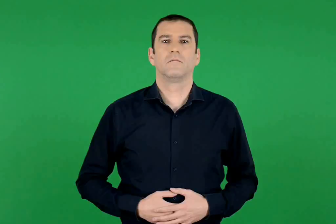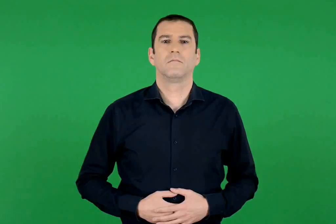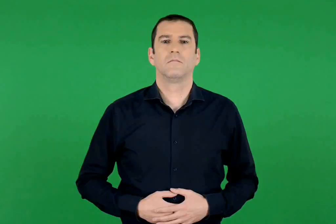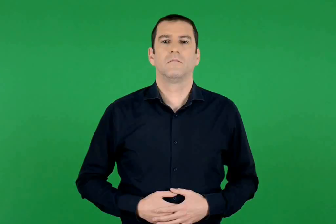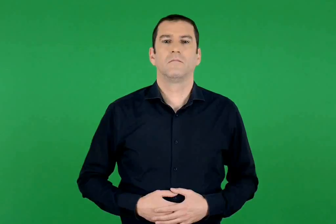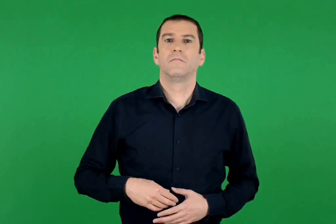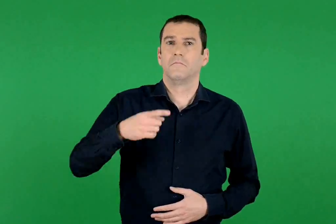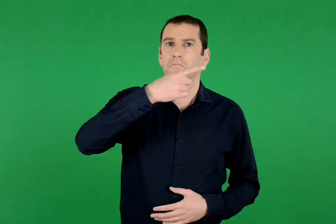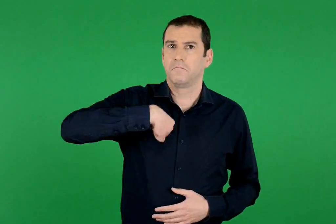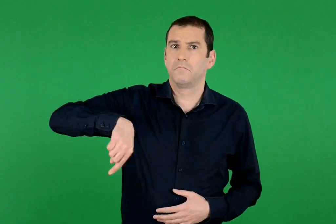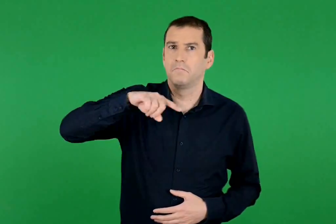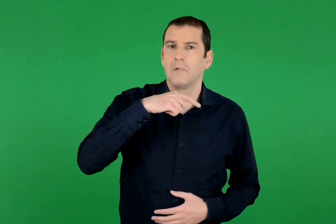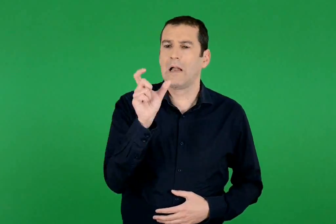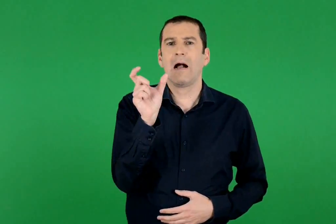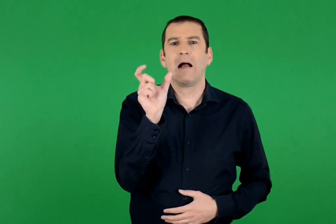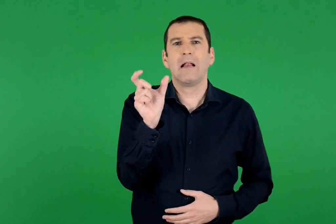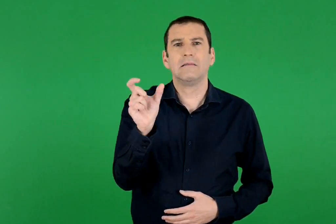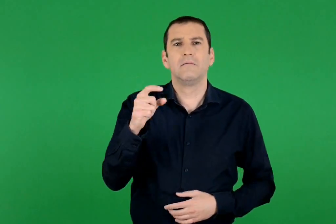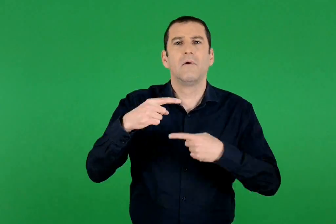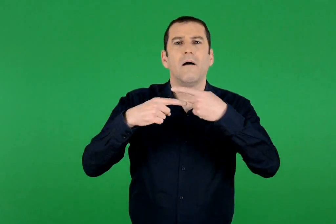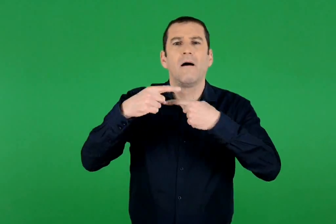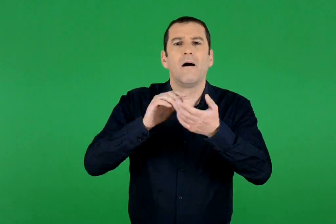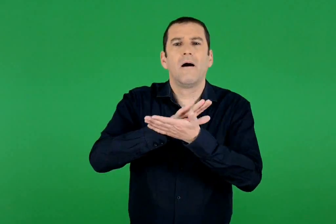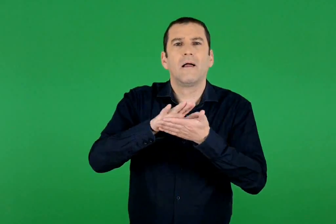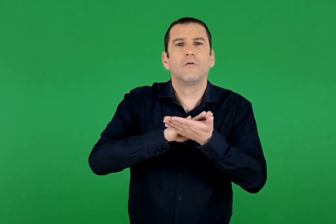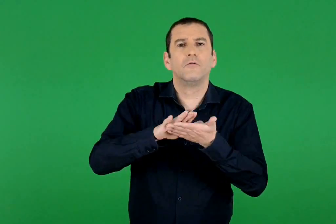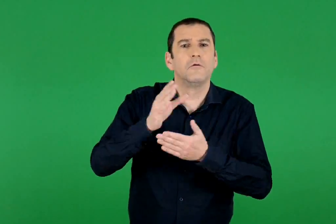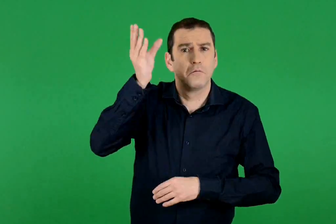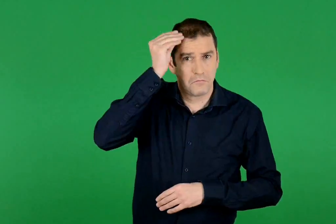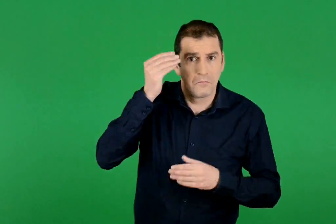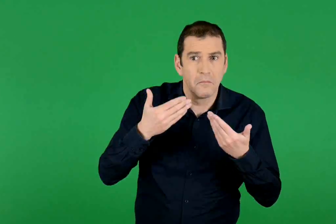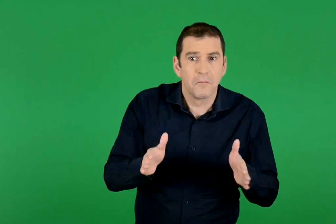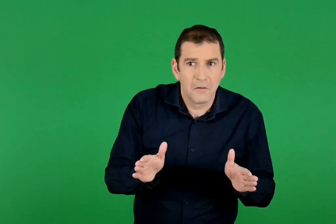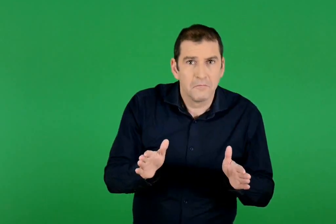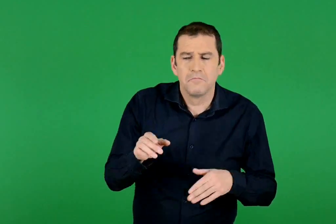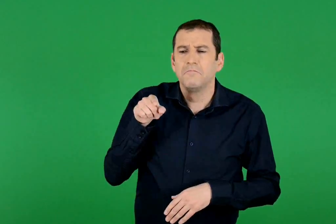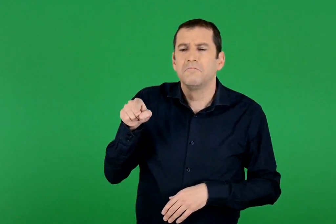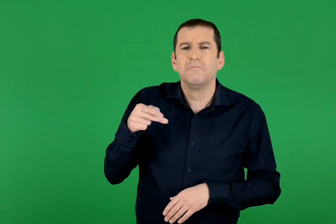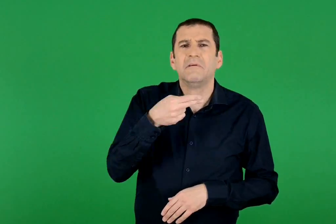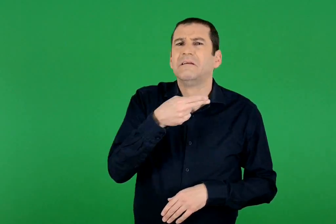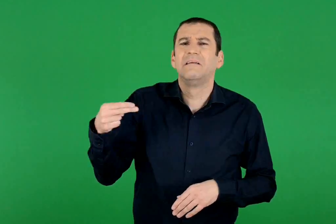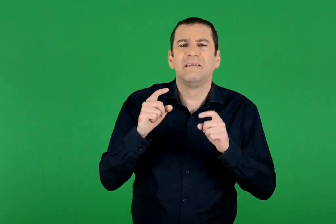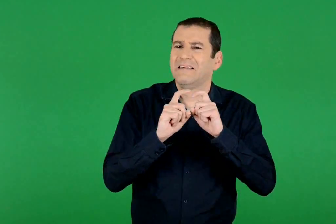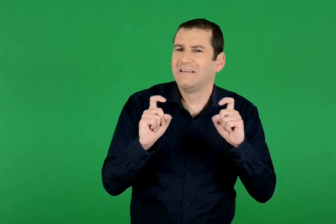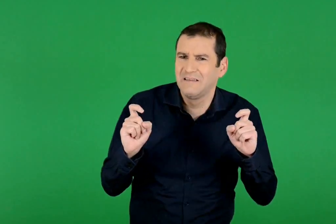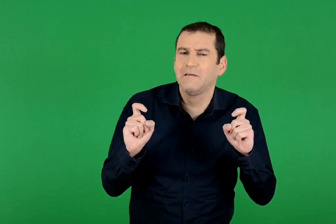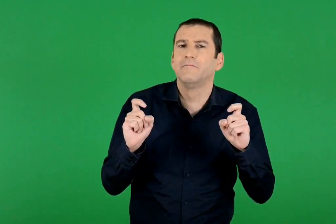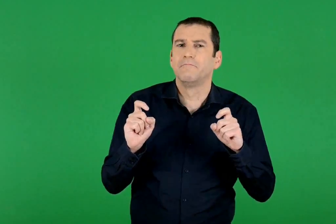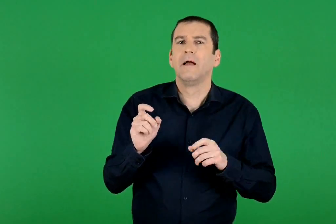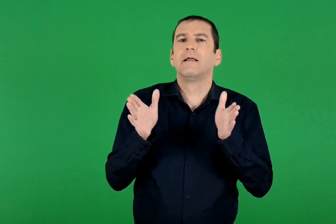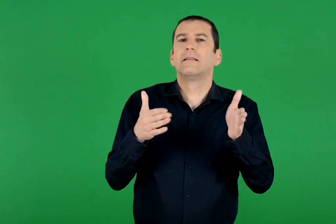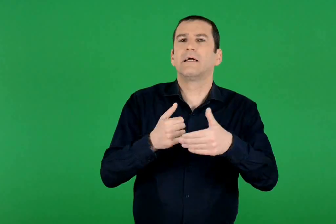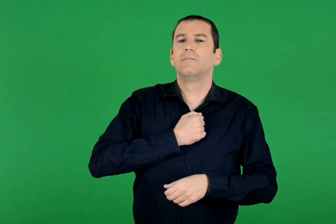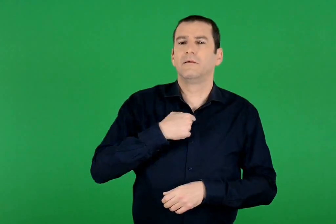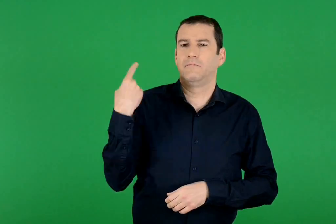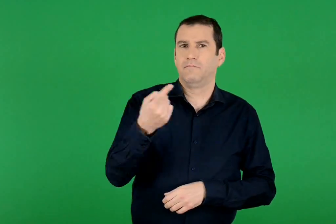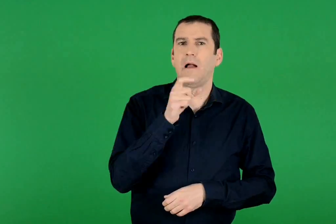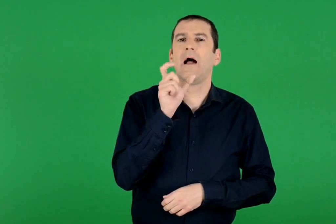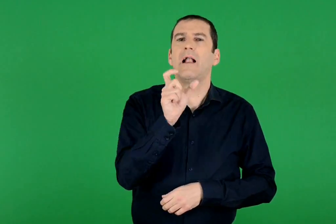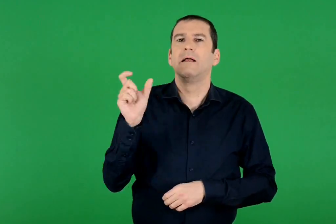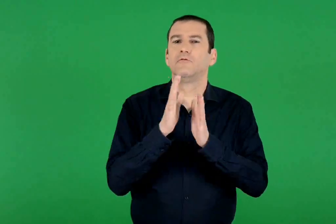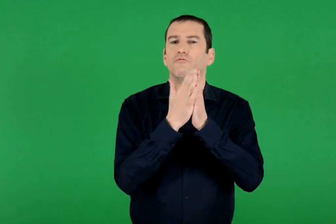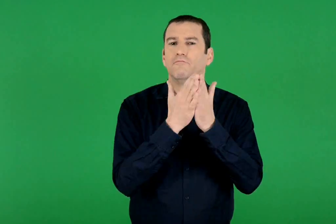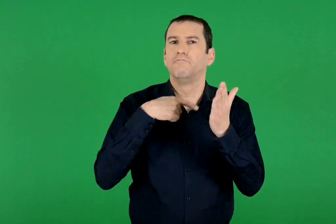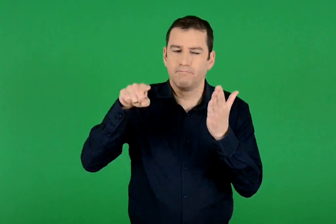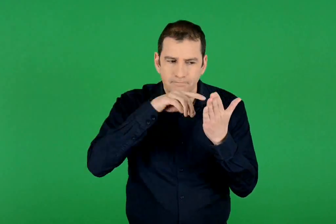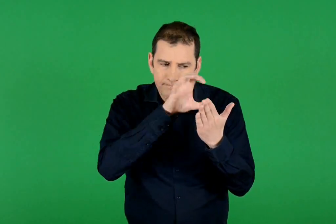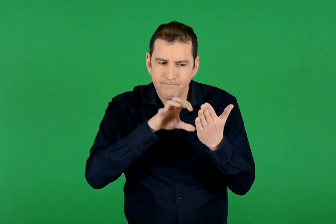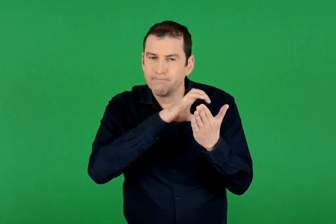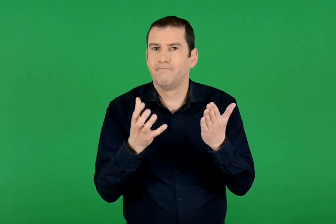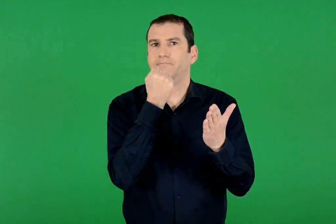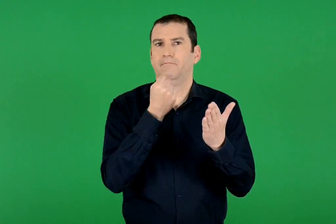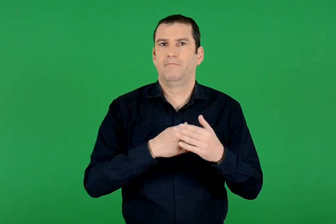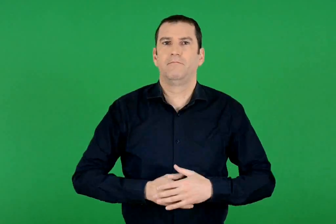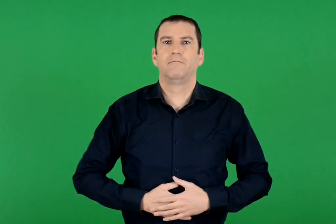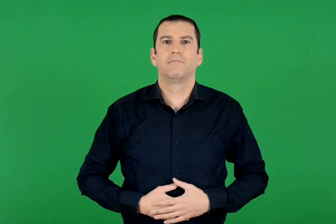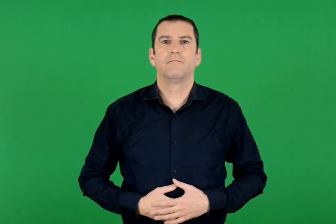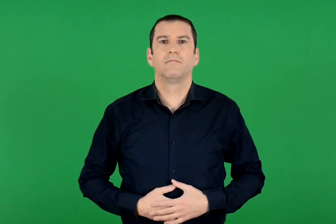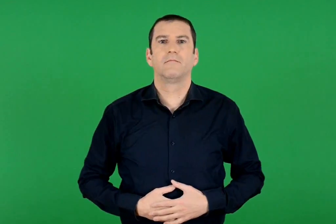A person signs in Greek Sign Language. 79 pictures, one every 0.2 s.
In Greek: έχουμε ακούσει τη λέξη ανακύκλωση ; τι να σημαίνει άραγε ; ας ψάξουμε και στο λεξικό της τάξης μας
